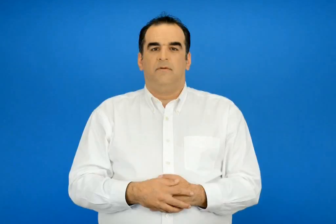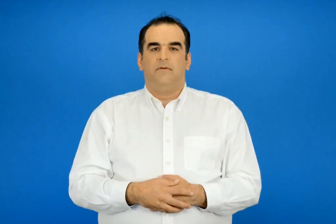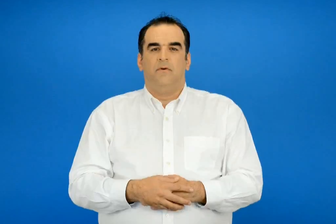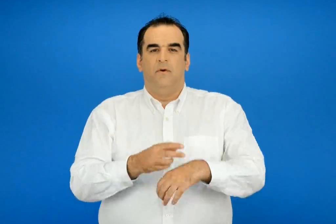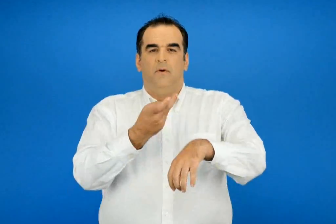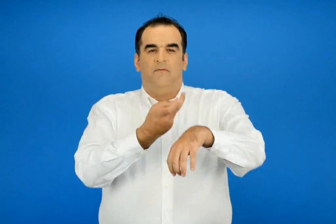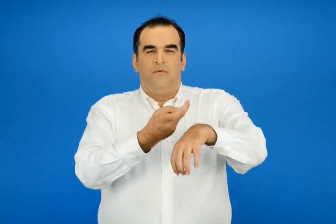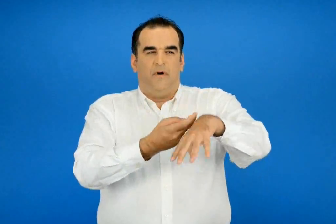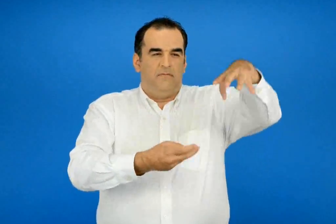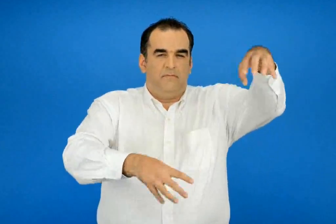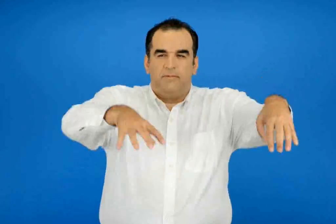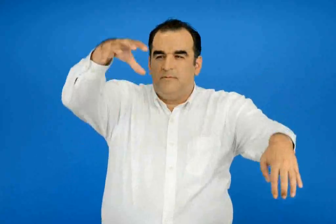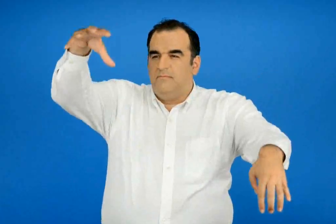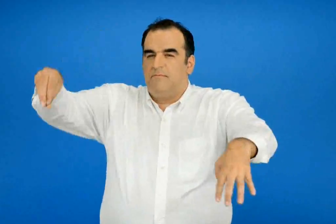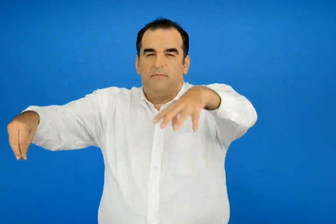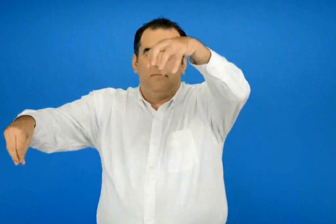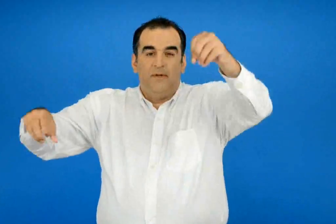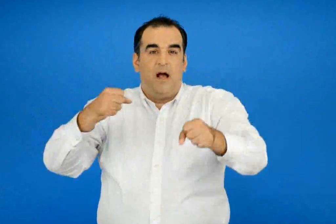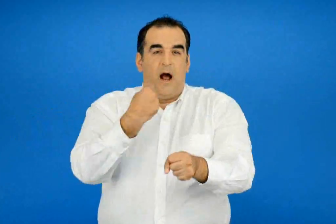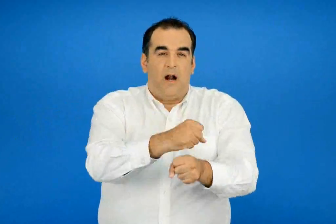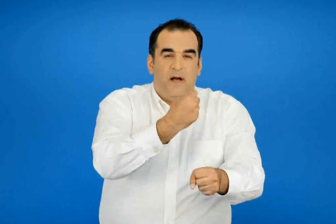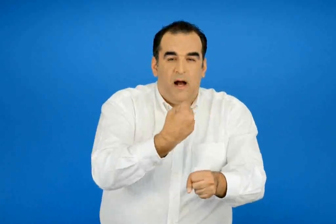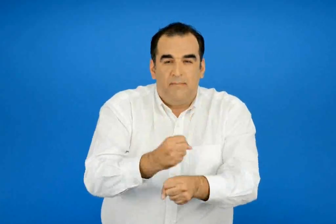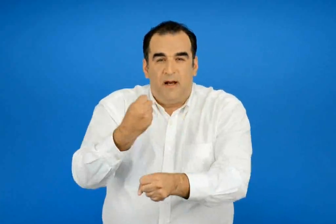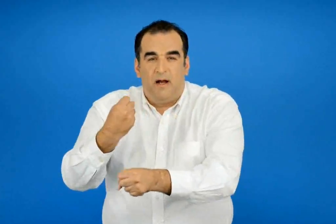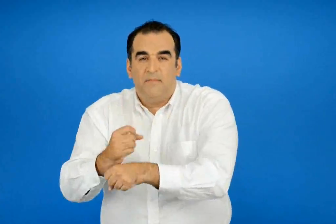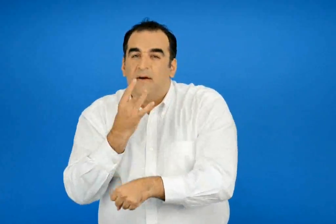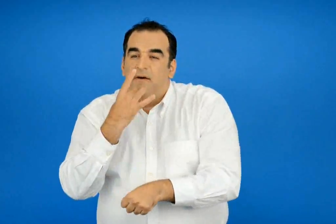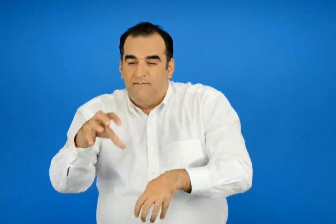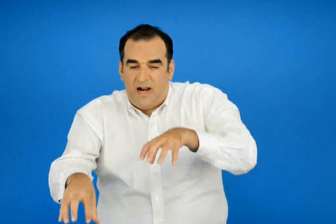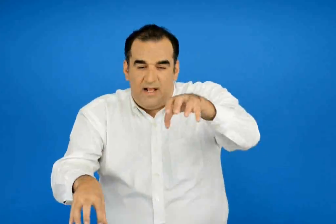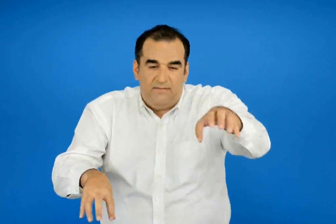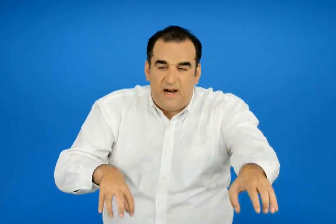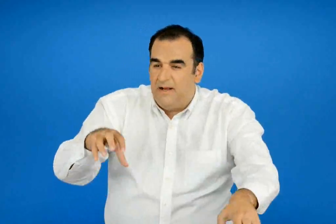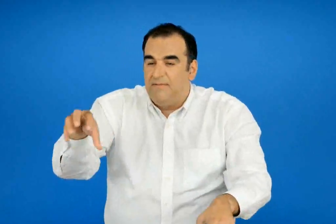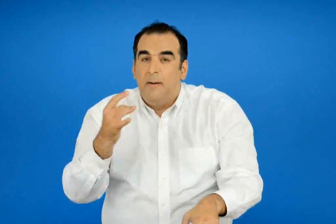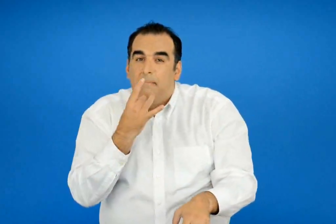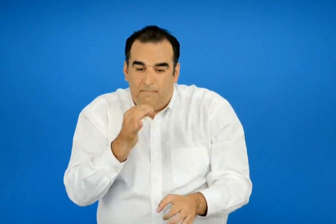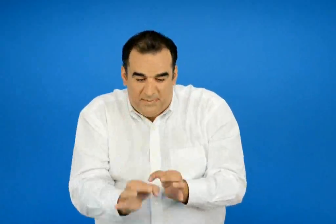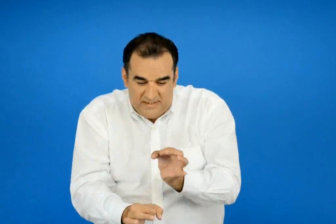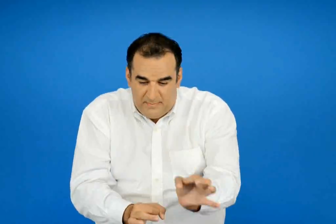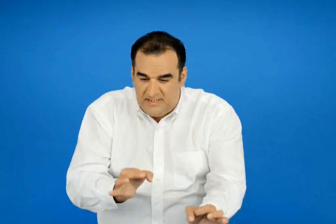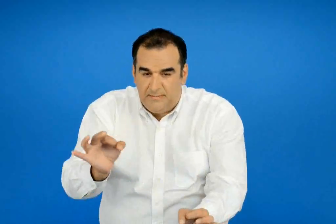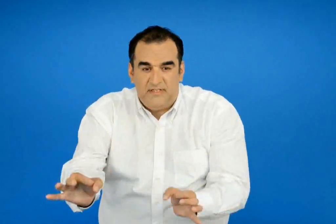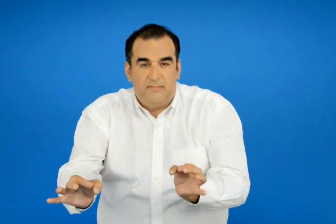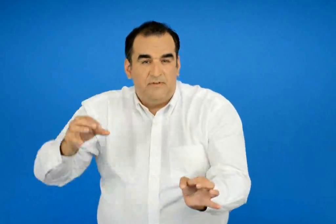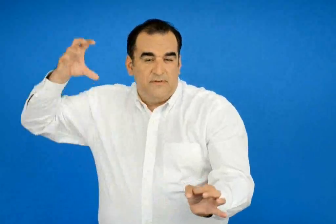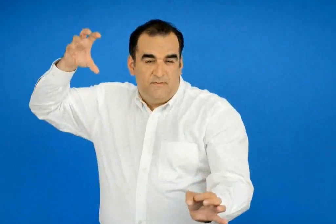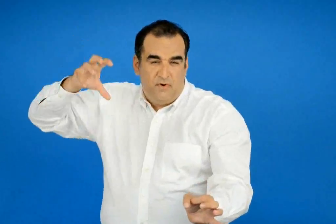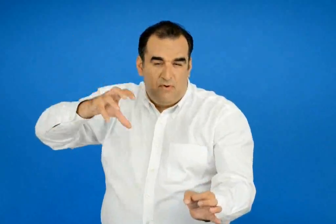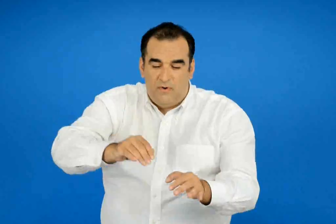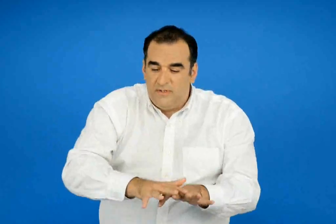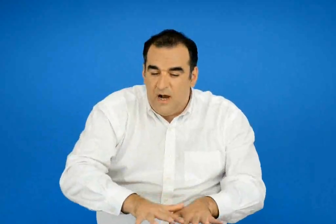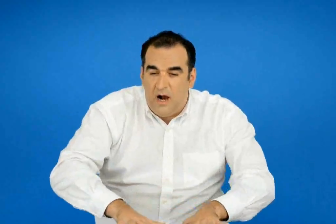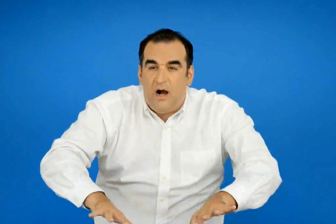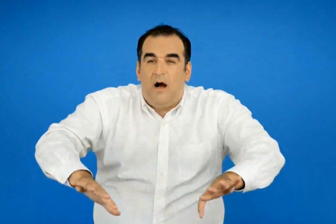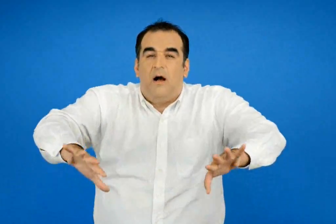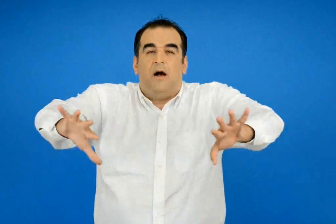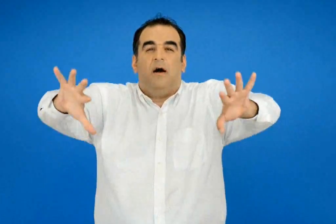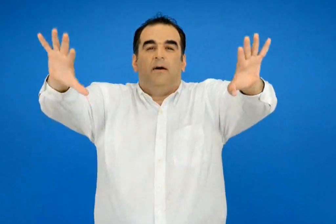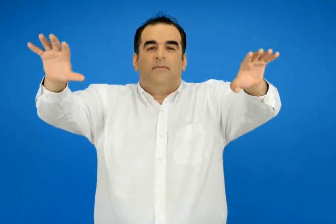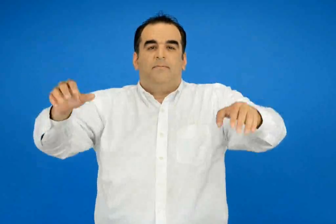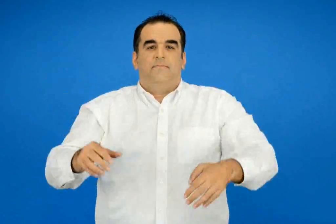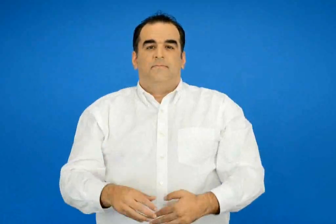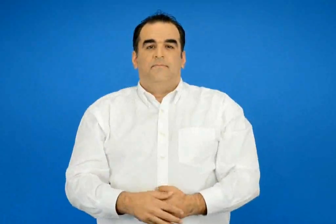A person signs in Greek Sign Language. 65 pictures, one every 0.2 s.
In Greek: βουνά κι αγάλματα βράχια και πέτρες στο φως πλαγιάζουν όλα γυμνά
